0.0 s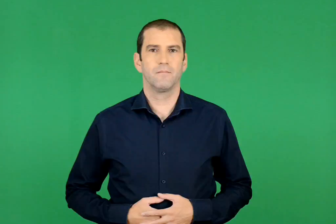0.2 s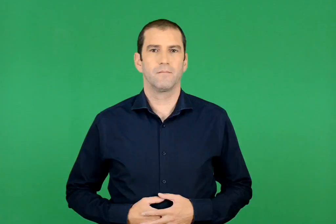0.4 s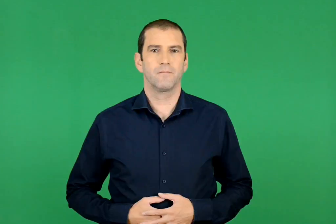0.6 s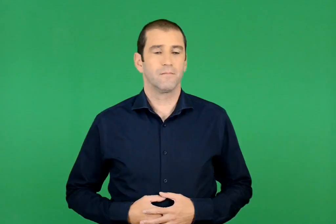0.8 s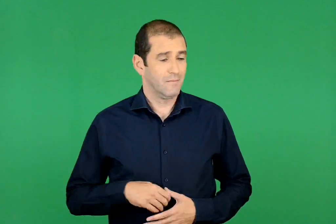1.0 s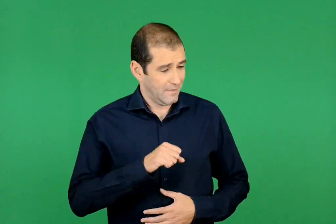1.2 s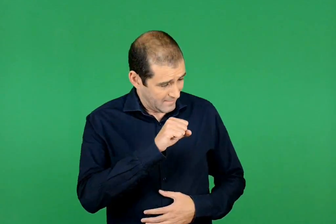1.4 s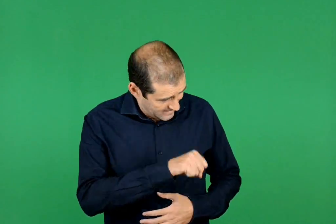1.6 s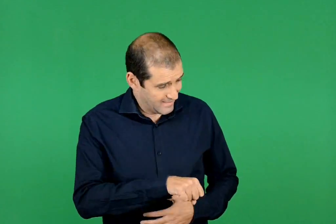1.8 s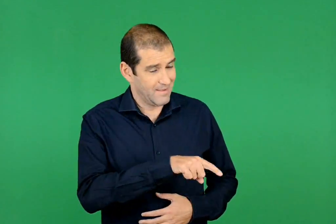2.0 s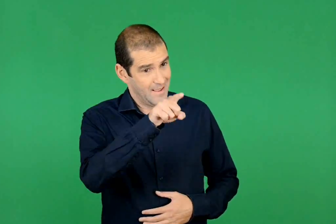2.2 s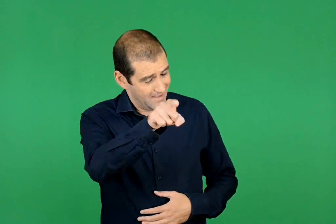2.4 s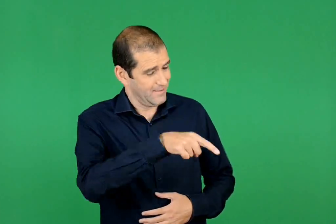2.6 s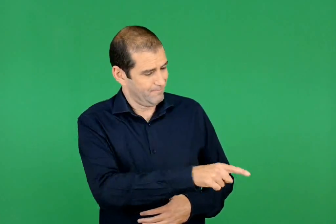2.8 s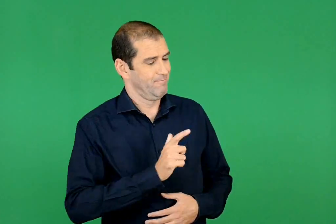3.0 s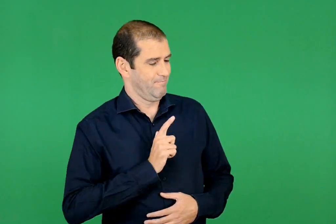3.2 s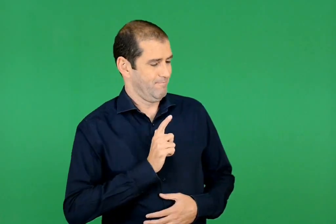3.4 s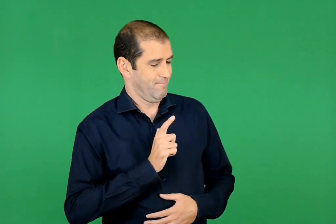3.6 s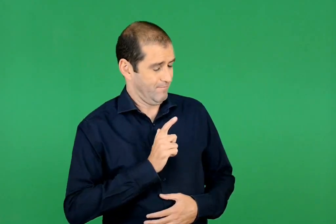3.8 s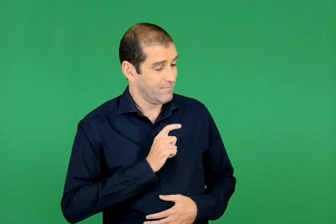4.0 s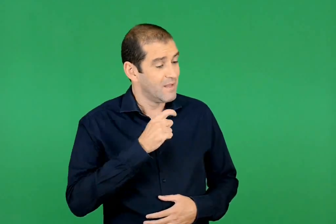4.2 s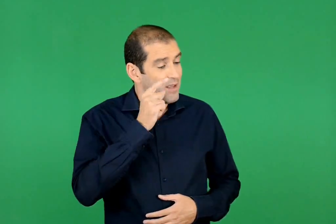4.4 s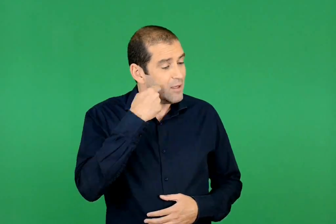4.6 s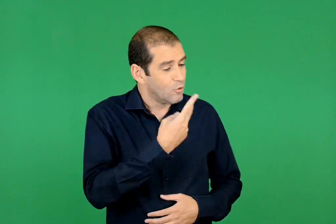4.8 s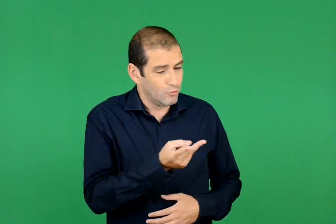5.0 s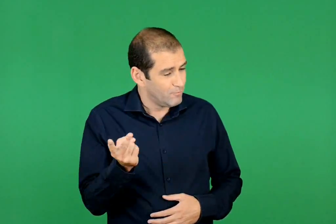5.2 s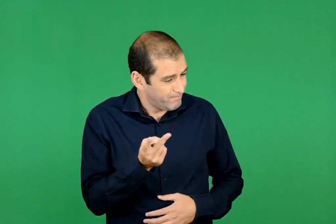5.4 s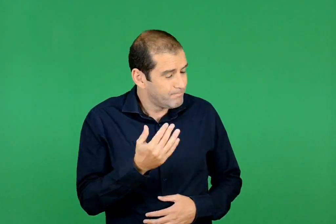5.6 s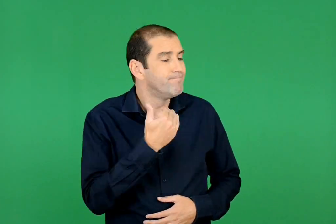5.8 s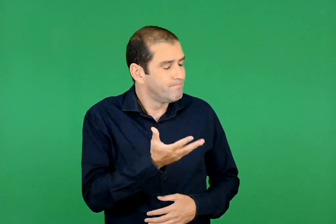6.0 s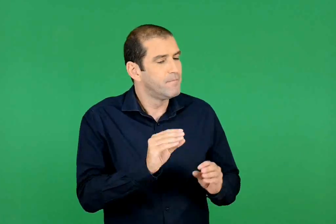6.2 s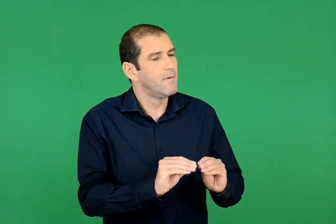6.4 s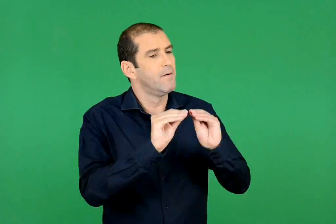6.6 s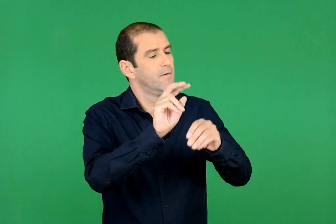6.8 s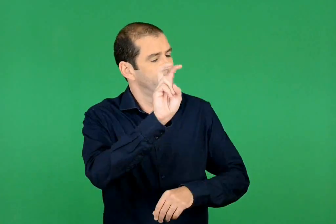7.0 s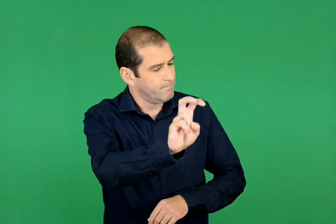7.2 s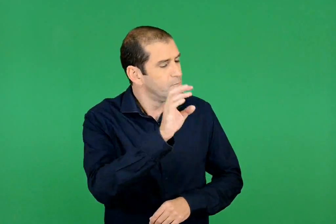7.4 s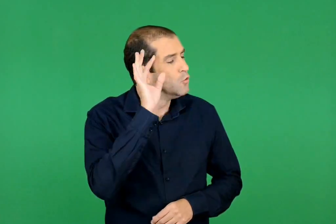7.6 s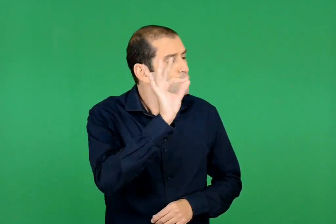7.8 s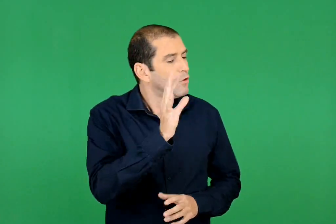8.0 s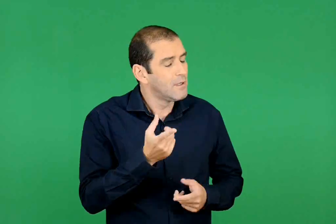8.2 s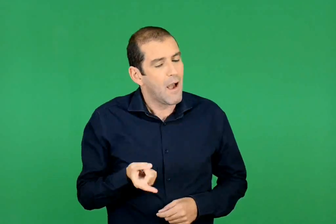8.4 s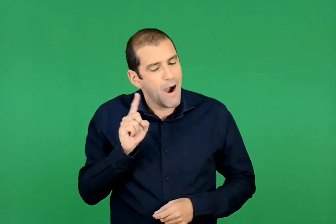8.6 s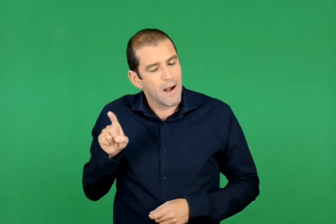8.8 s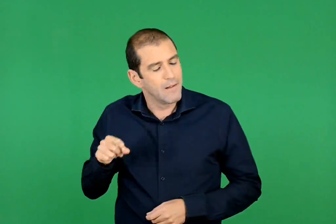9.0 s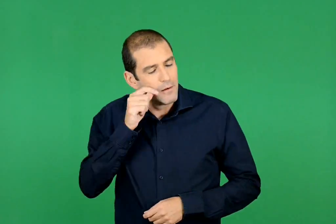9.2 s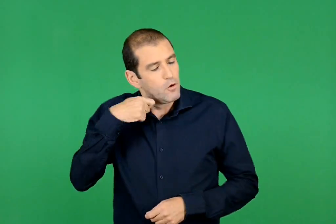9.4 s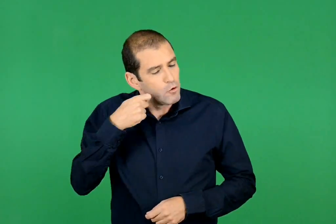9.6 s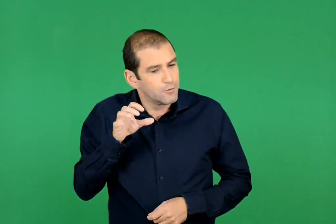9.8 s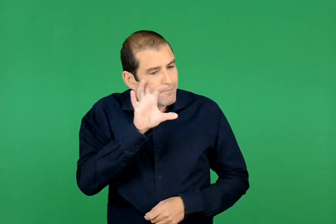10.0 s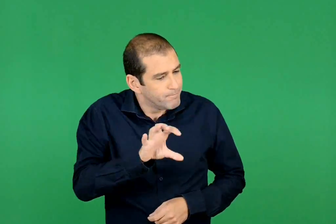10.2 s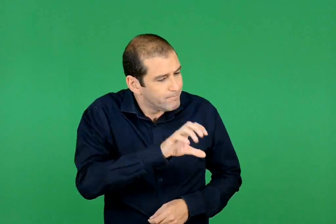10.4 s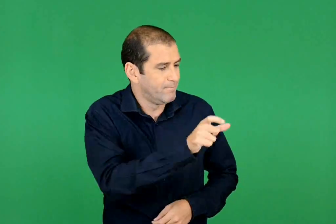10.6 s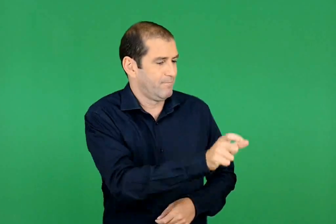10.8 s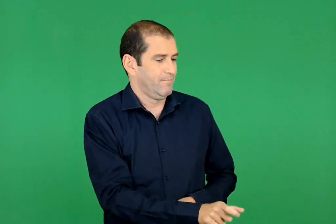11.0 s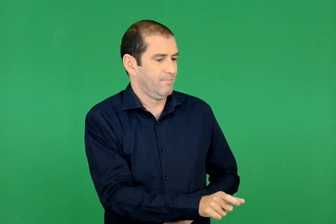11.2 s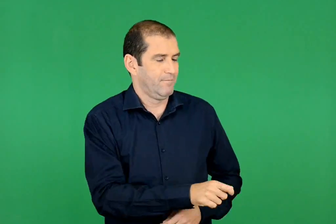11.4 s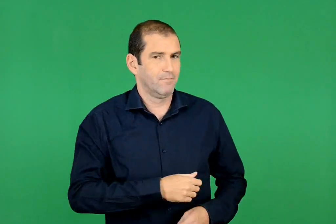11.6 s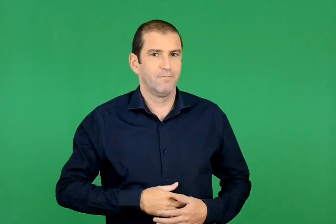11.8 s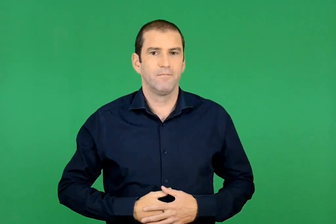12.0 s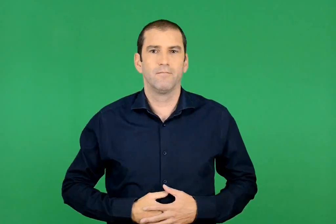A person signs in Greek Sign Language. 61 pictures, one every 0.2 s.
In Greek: ναι , εκεί µας περίμενες. κι αυτό γιατί εκείνο το ζευγάρι που δεν µπορούσε να σε κρατήσει σε είχε πάει εκεί όπου θα σε αναζητούσαν κάποιοι άλλοι γονείς
